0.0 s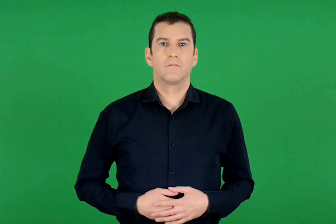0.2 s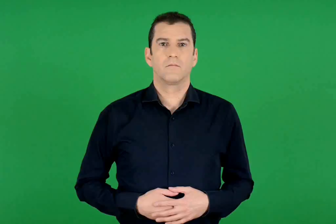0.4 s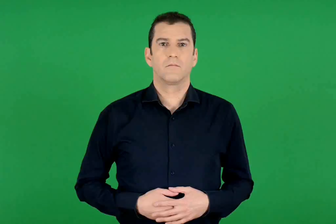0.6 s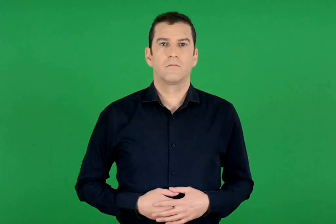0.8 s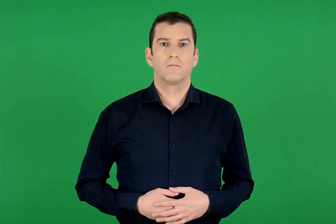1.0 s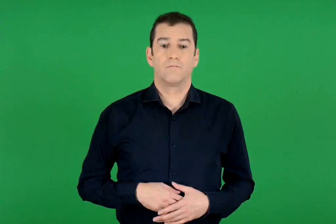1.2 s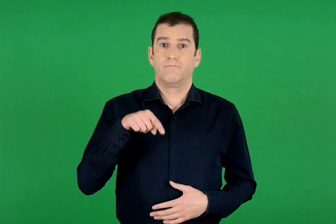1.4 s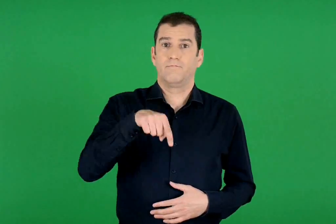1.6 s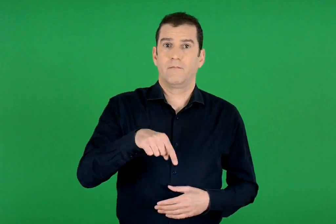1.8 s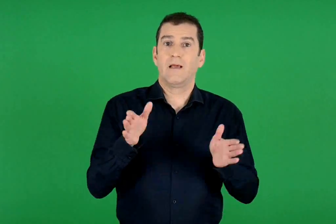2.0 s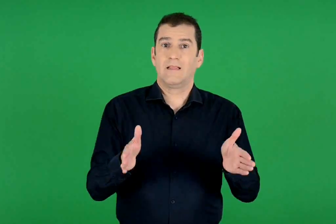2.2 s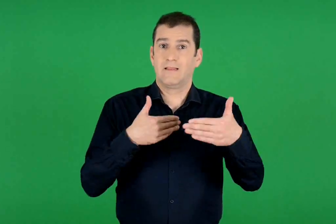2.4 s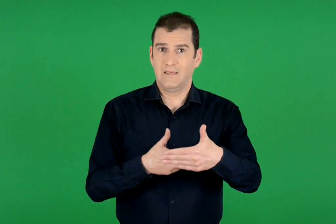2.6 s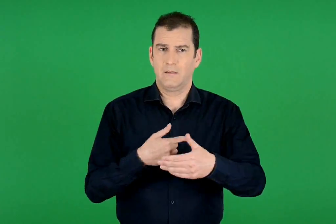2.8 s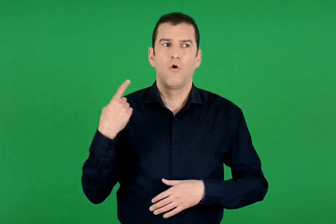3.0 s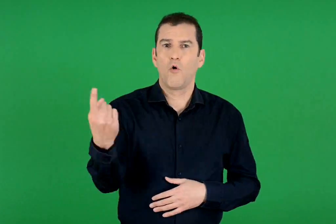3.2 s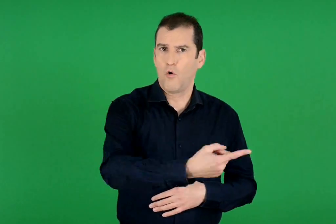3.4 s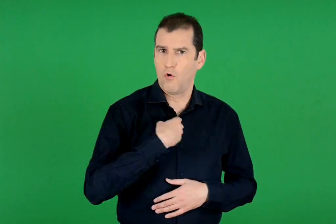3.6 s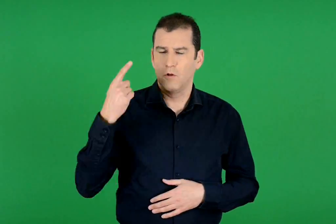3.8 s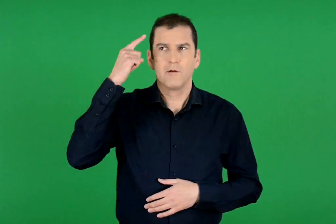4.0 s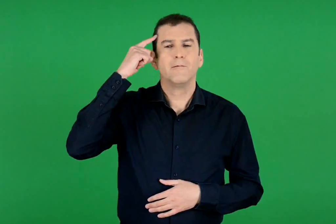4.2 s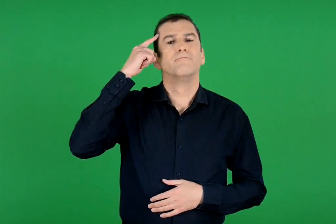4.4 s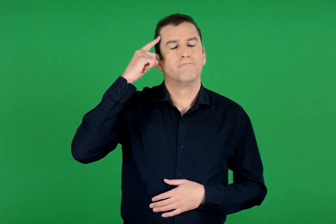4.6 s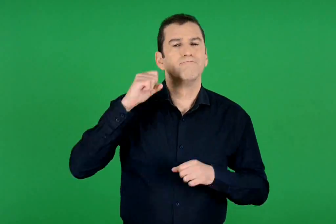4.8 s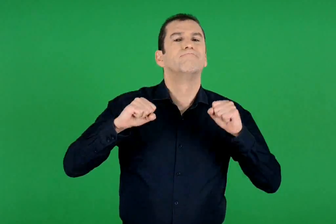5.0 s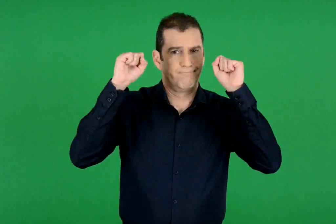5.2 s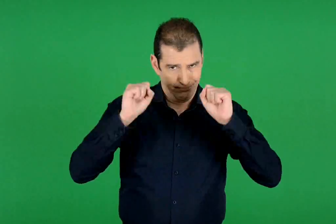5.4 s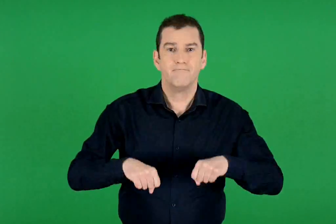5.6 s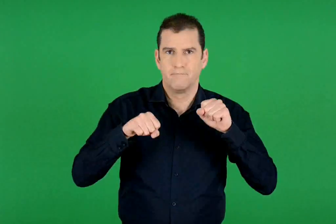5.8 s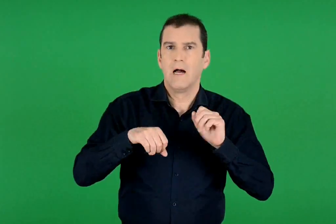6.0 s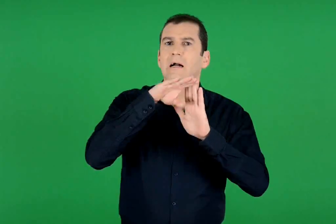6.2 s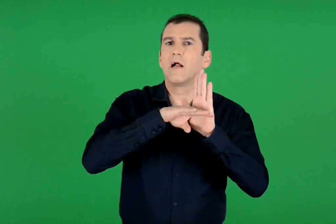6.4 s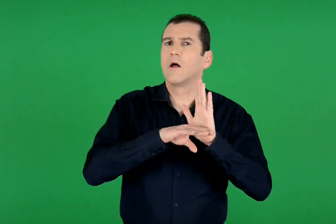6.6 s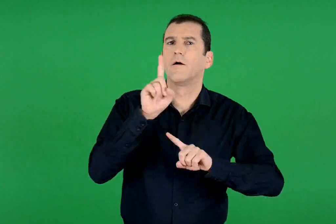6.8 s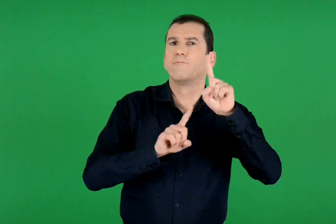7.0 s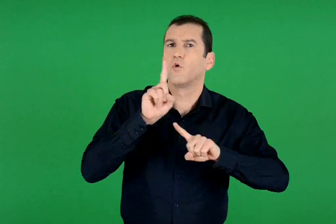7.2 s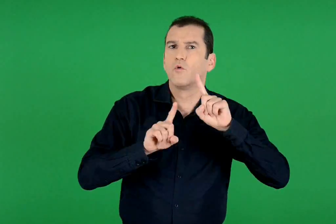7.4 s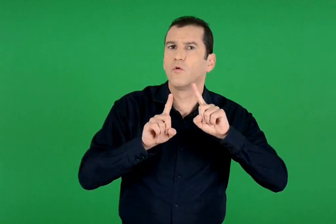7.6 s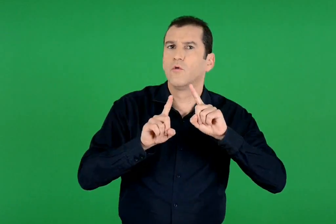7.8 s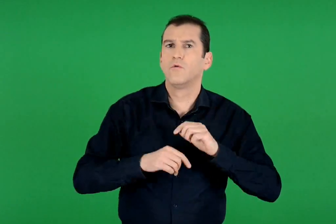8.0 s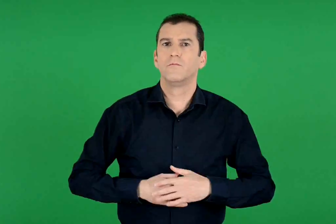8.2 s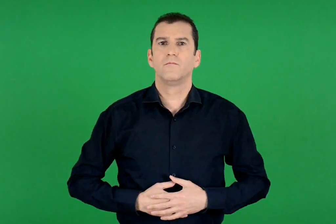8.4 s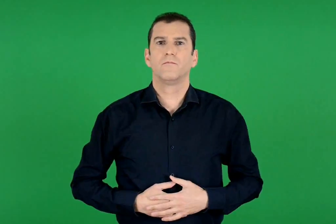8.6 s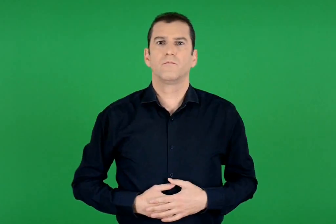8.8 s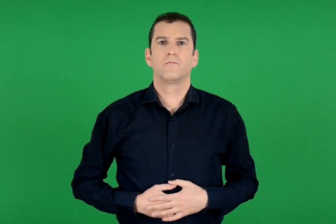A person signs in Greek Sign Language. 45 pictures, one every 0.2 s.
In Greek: με ποιον κανόνα νομίζουμε ότι θα συμφωνούσαν όλοι στην τάξη ;
